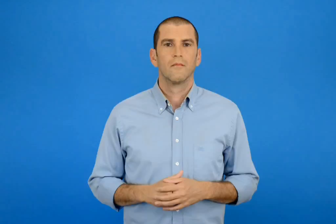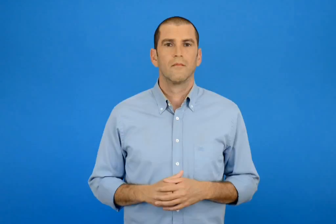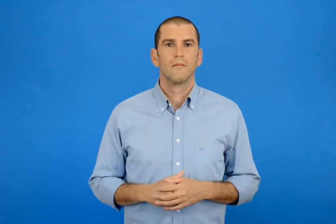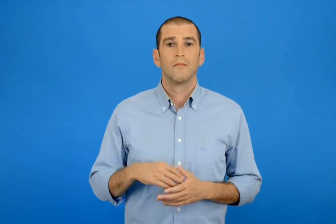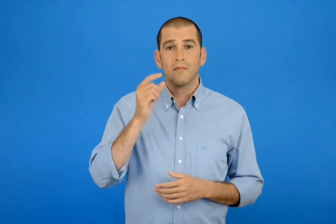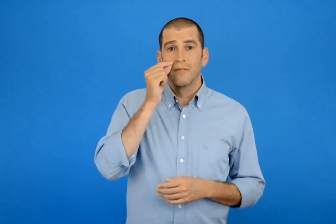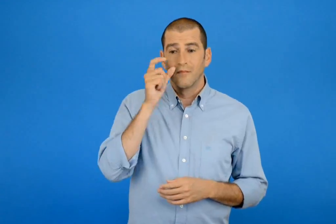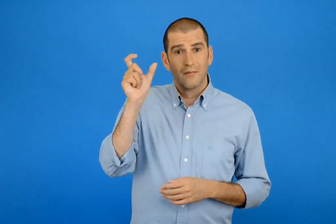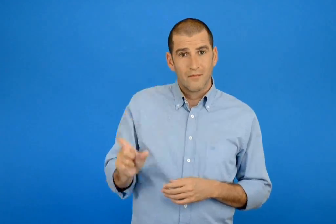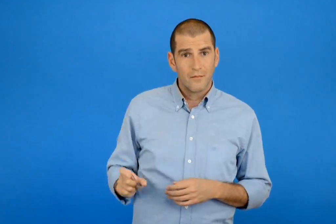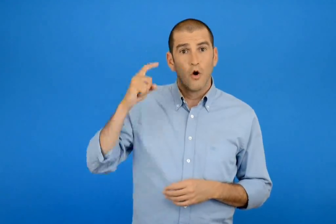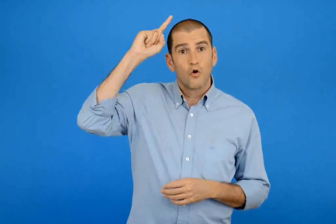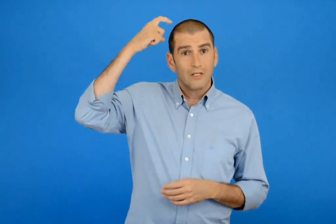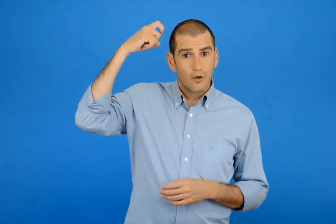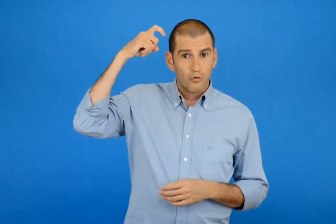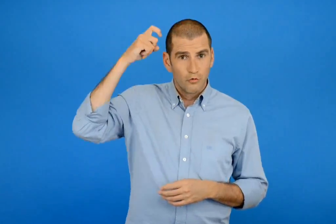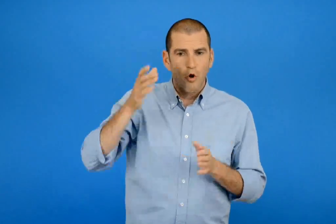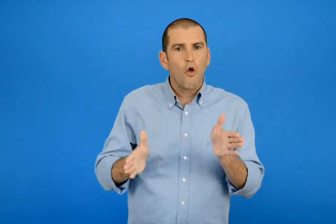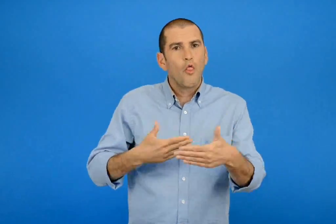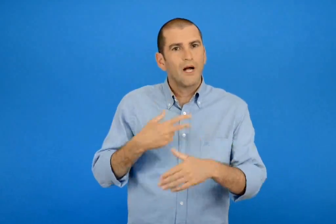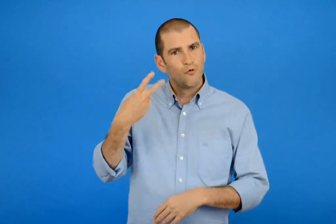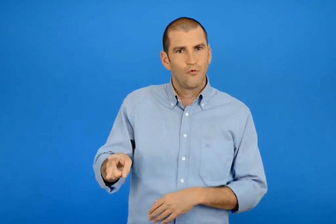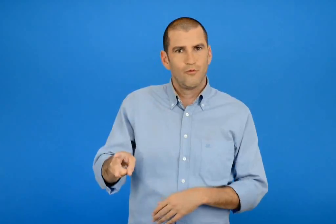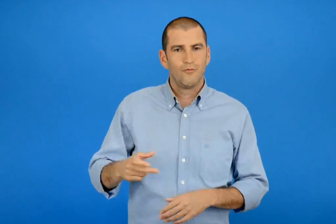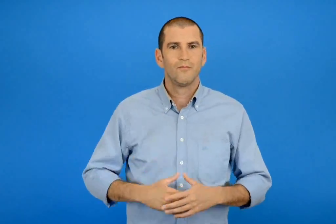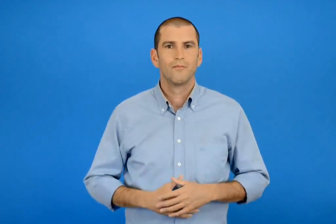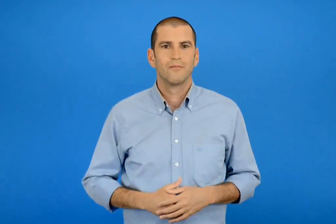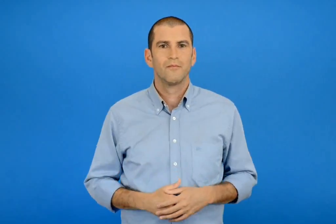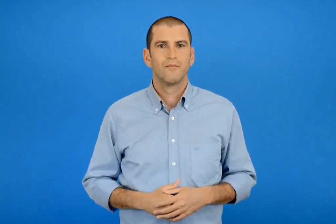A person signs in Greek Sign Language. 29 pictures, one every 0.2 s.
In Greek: το δωμάτιο του κωνσταντίνου
